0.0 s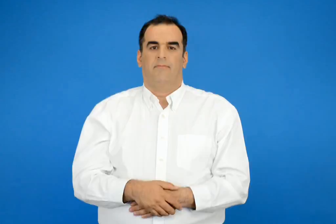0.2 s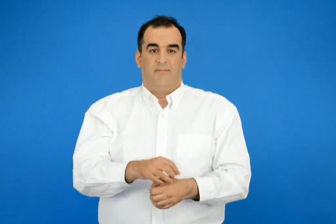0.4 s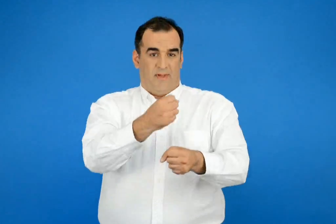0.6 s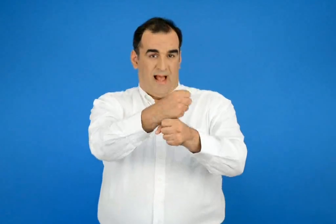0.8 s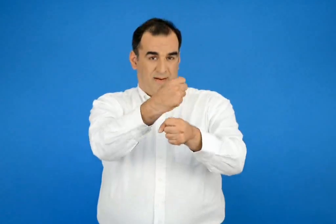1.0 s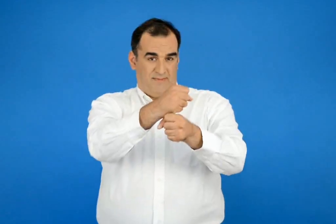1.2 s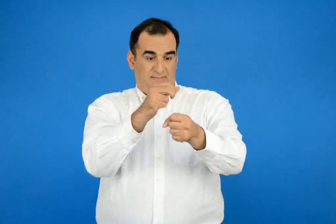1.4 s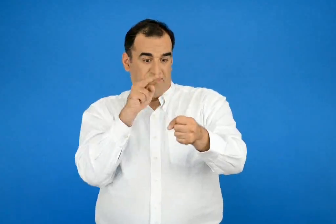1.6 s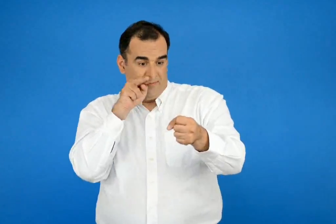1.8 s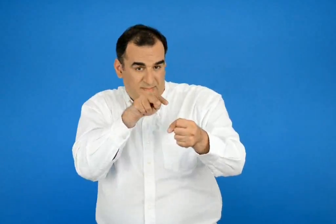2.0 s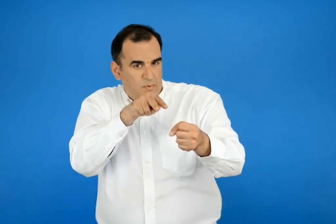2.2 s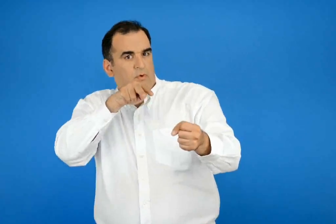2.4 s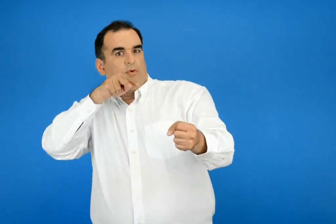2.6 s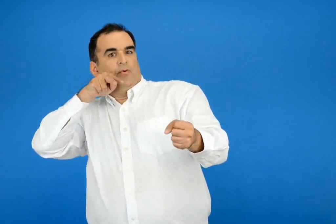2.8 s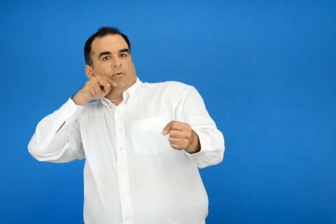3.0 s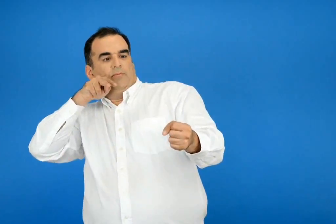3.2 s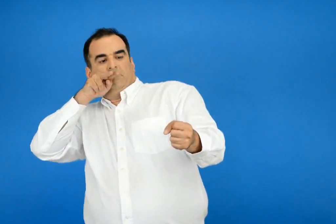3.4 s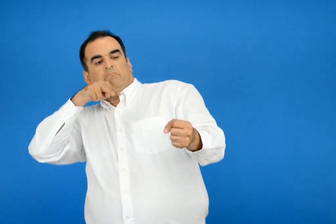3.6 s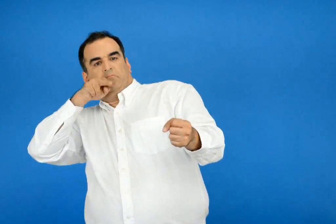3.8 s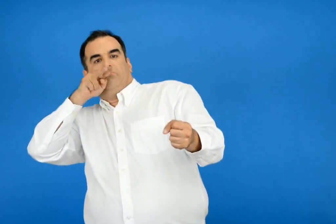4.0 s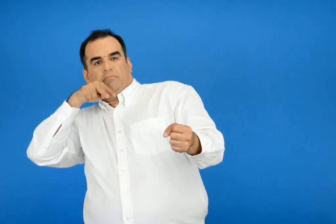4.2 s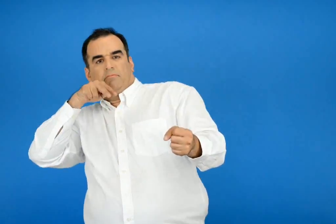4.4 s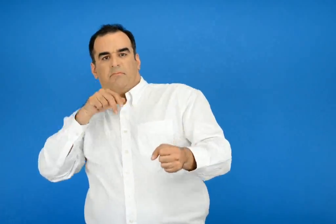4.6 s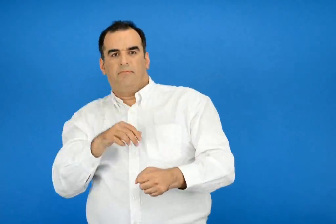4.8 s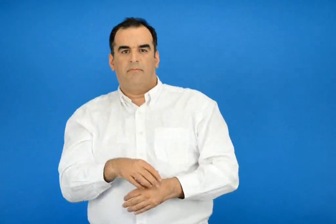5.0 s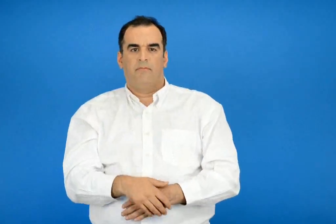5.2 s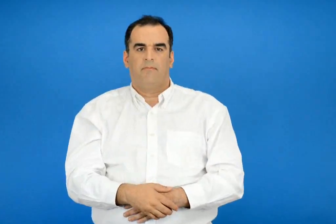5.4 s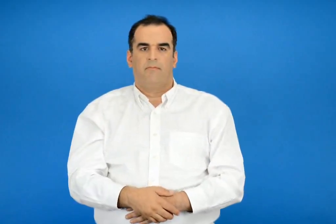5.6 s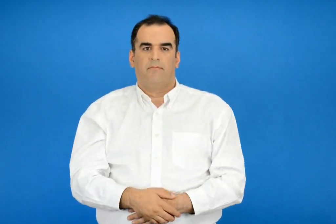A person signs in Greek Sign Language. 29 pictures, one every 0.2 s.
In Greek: ας δούμε το γλυπτό από μακριά
